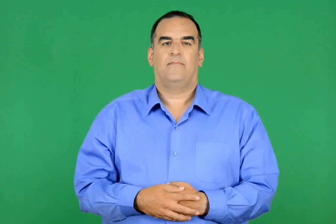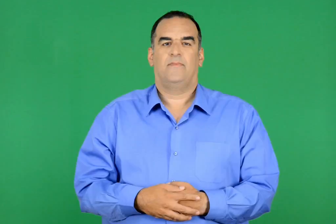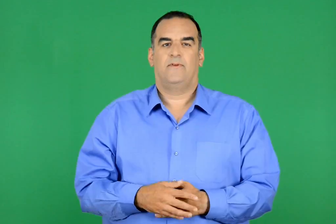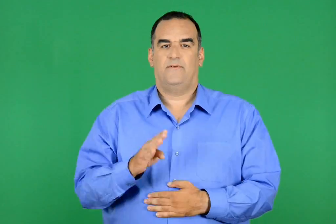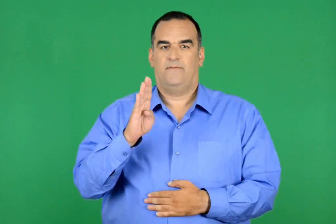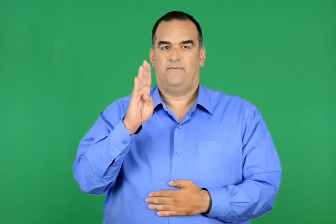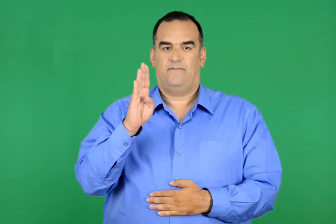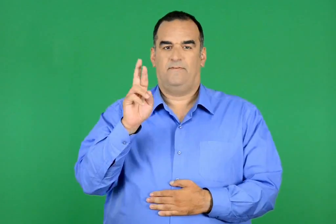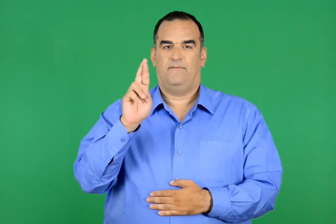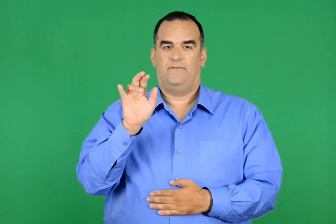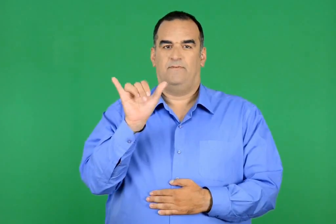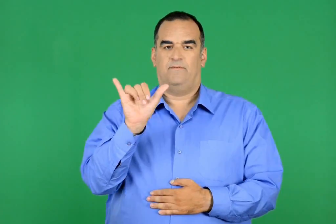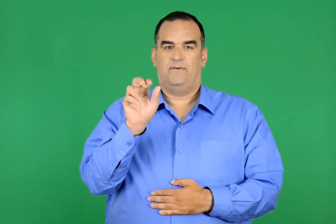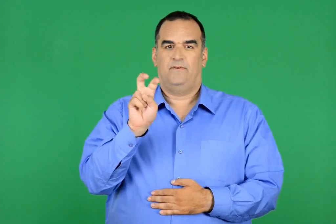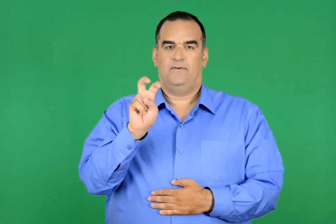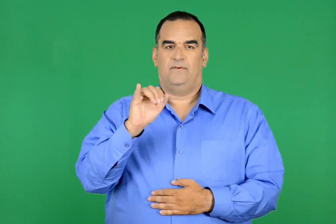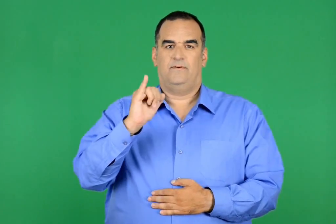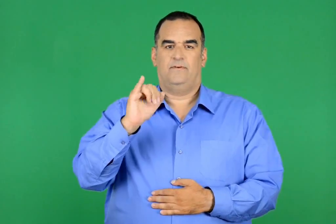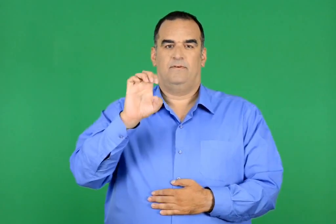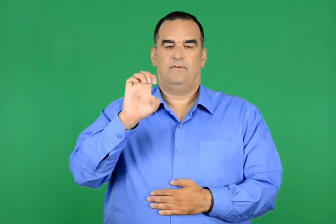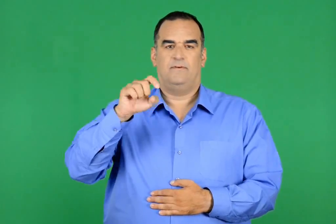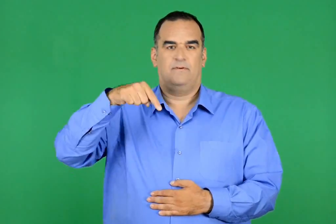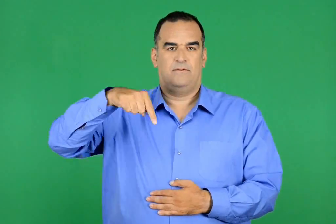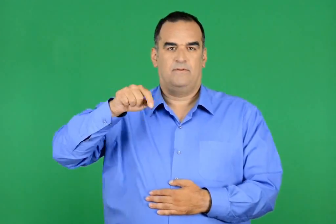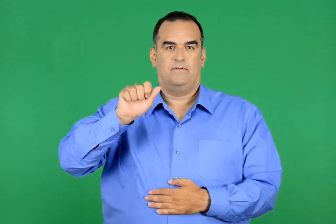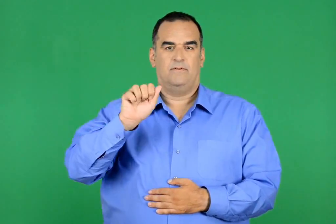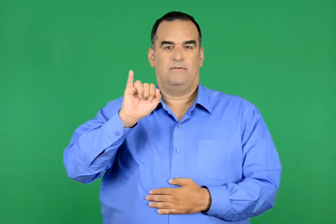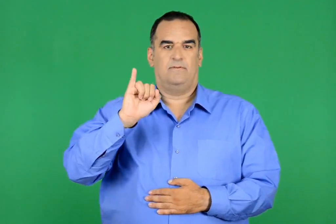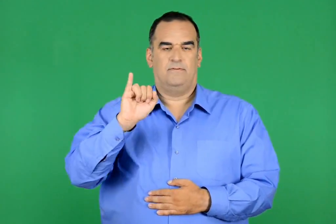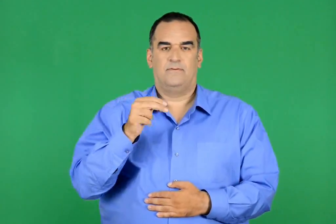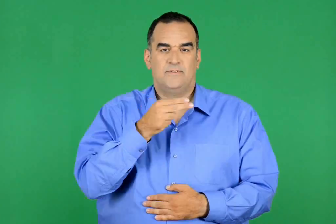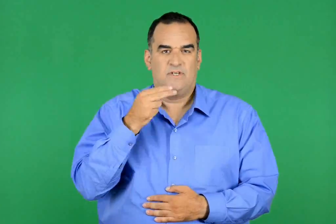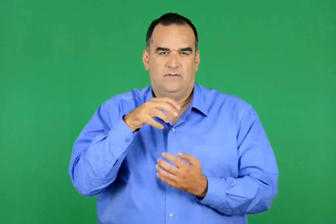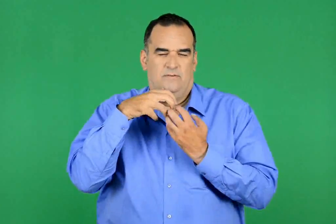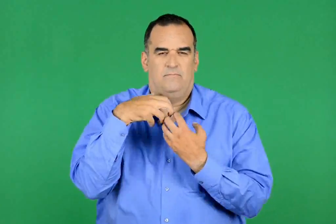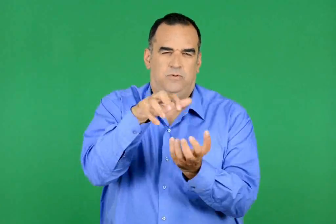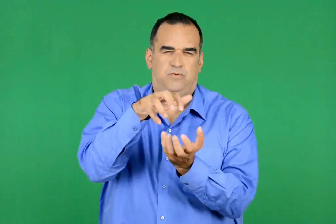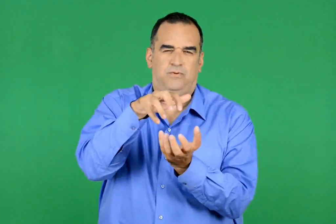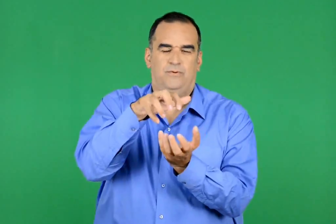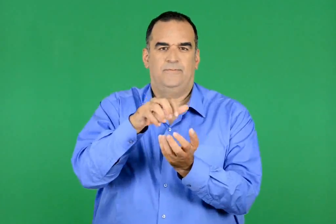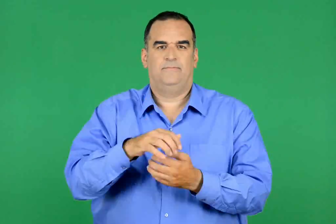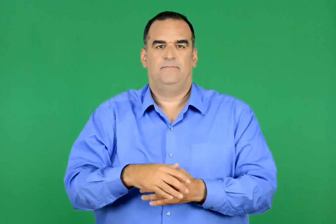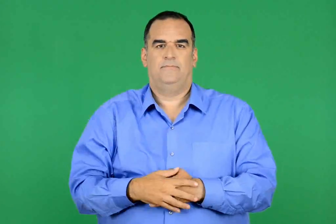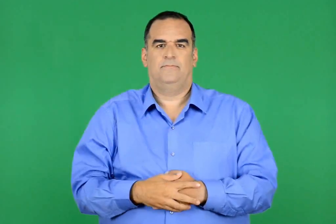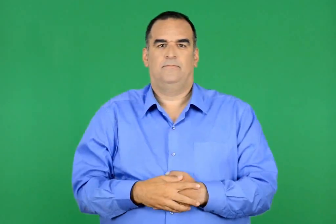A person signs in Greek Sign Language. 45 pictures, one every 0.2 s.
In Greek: βρυχιέται μουγκρίζει
